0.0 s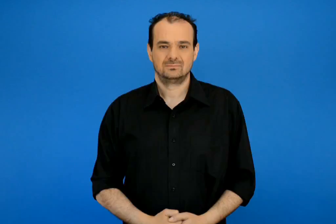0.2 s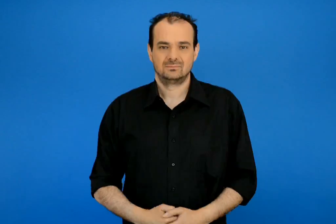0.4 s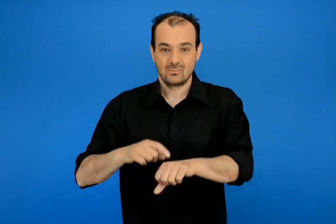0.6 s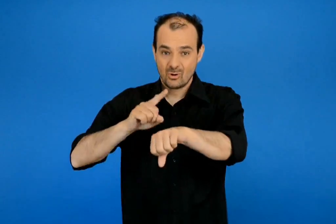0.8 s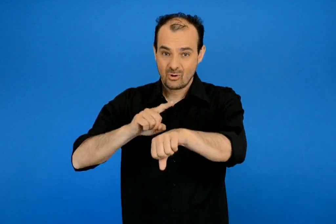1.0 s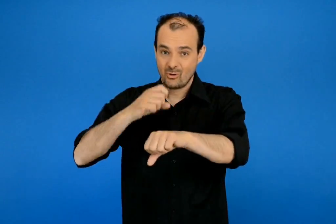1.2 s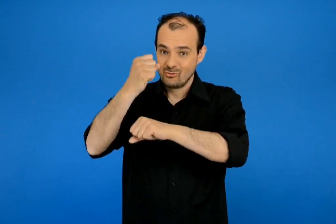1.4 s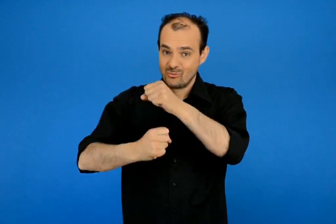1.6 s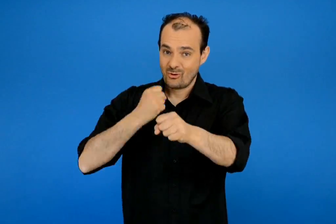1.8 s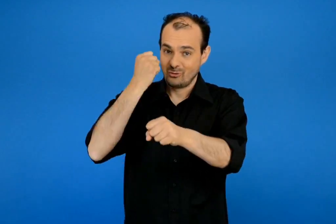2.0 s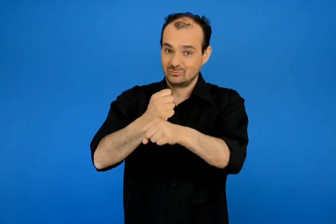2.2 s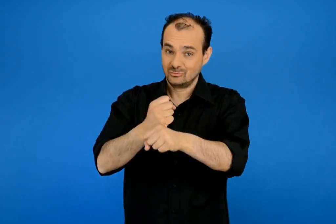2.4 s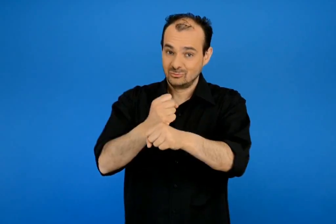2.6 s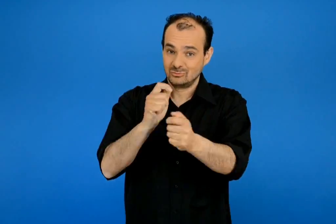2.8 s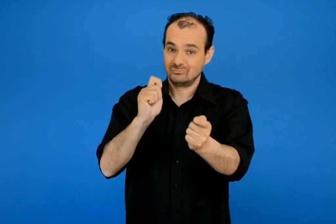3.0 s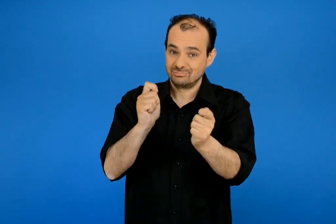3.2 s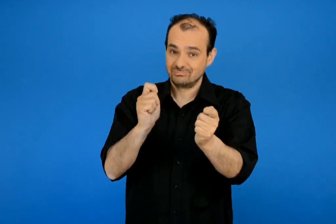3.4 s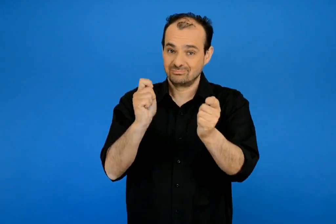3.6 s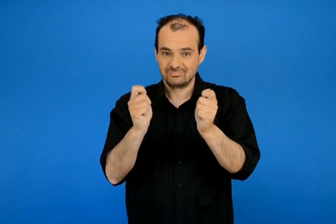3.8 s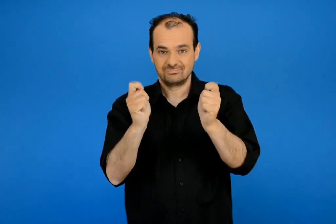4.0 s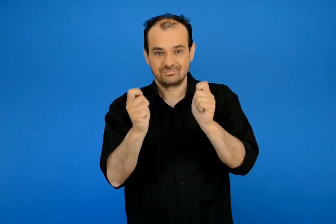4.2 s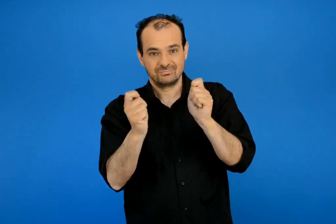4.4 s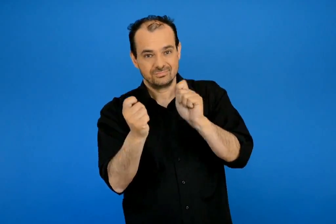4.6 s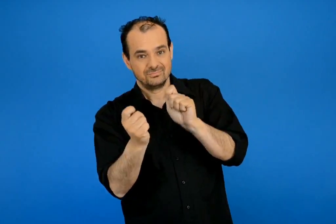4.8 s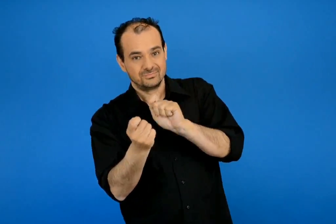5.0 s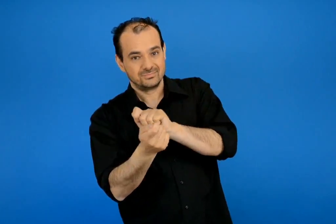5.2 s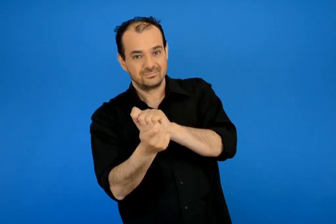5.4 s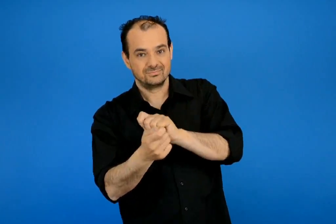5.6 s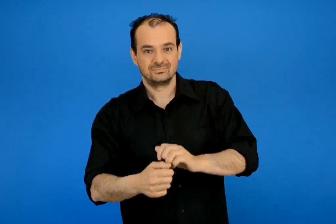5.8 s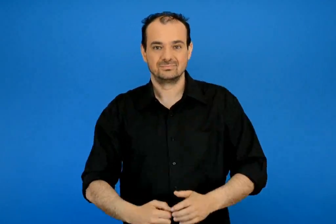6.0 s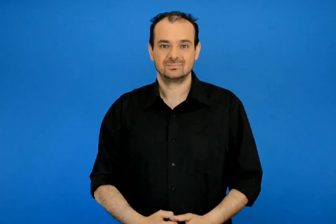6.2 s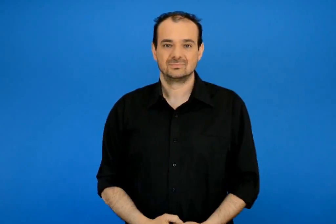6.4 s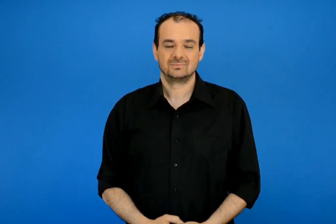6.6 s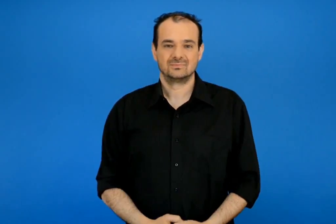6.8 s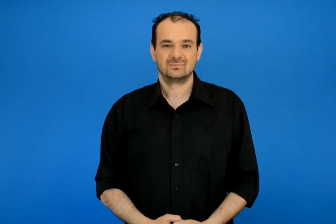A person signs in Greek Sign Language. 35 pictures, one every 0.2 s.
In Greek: αλλαγές μέσα στο χρόνο
